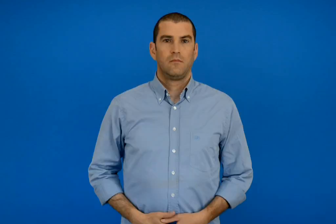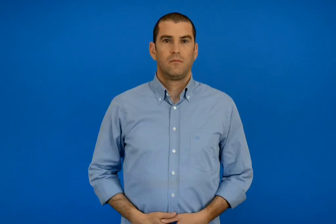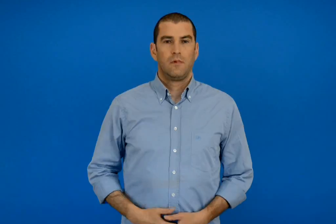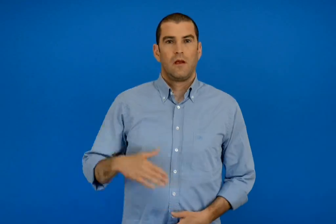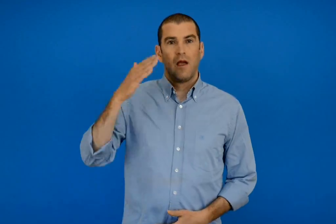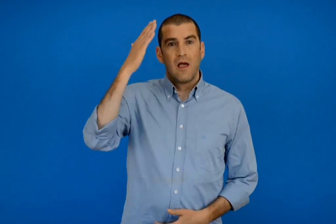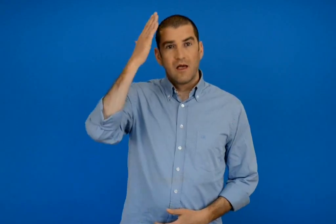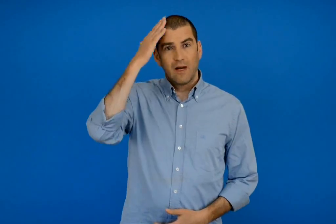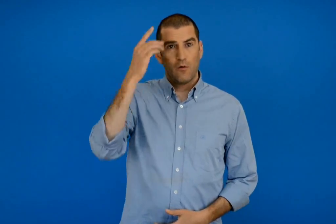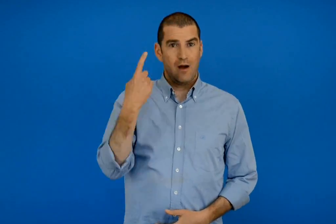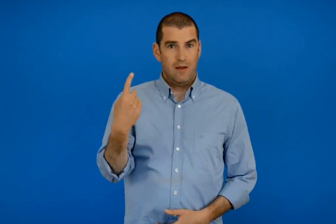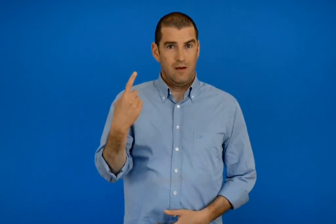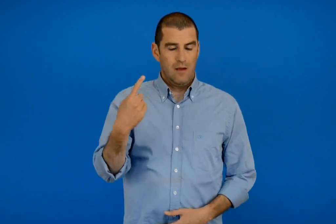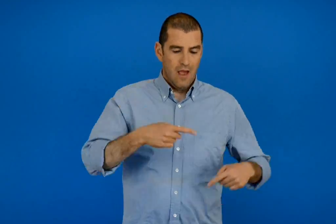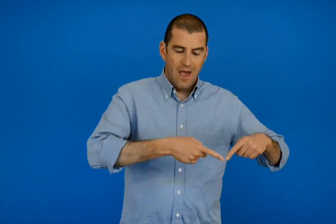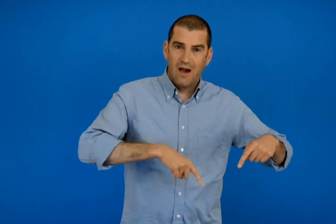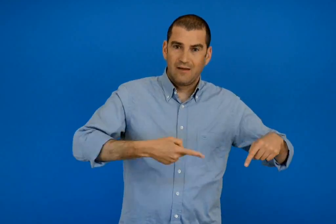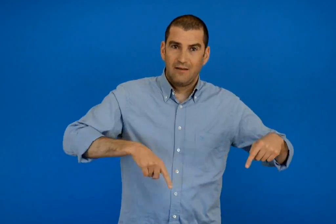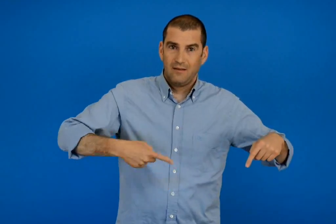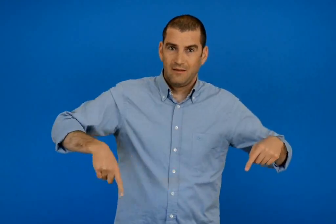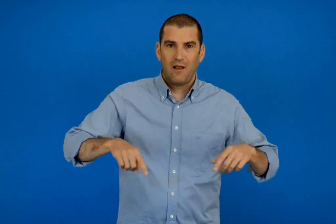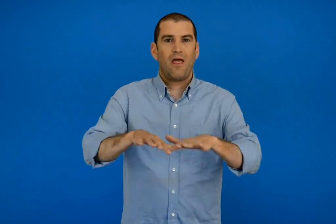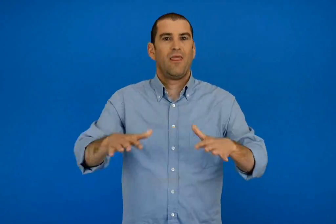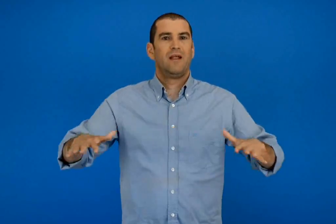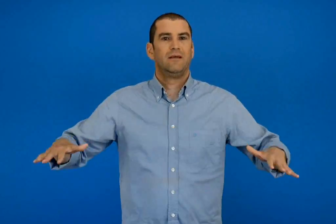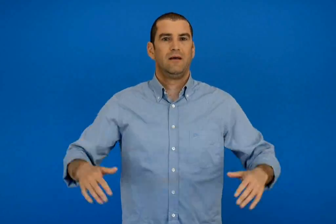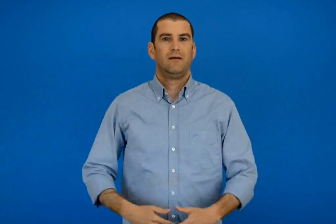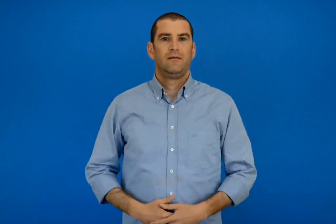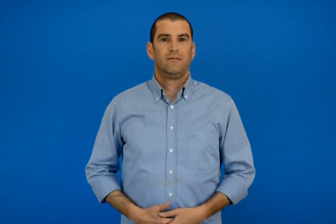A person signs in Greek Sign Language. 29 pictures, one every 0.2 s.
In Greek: κεφάλαιο 1 ακτές και θάλασσα
